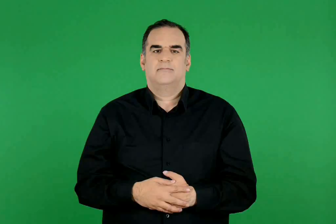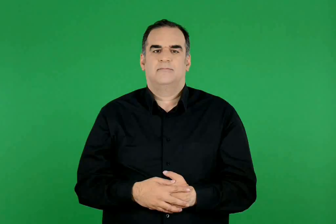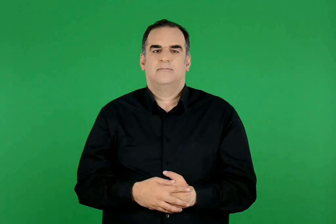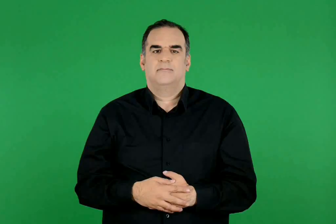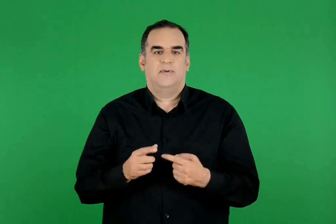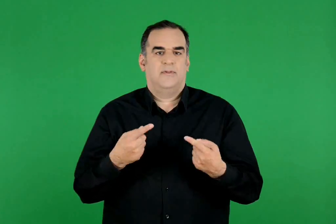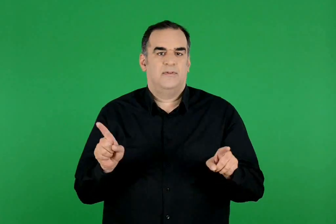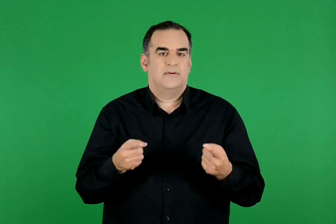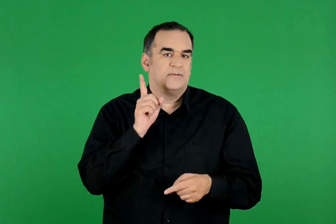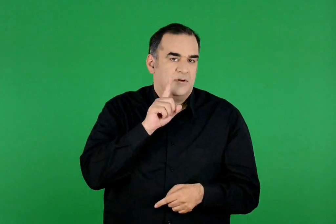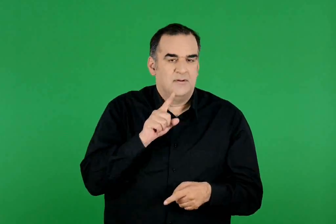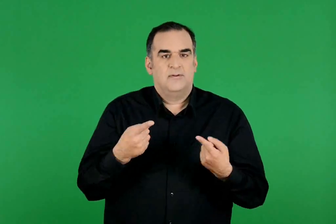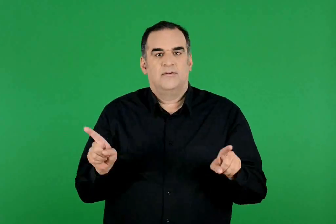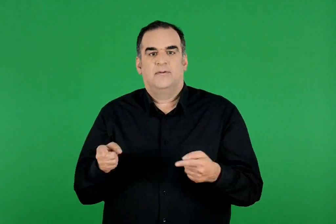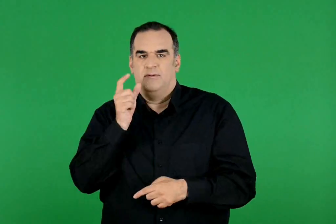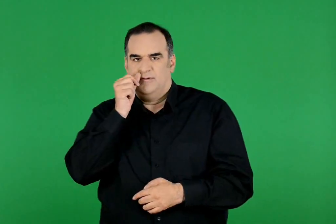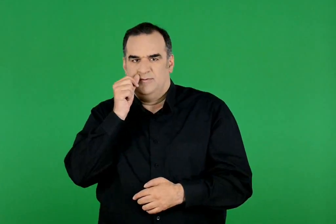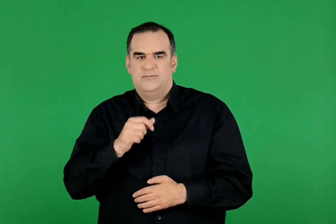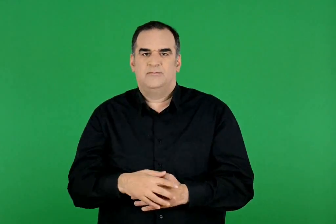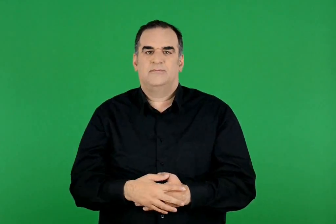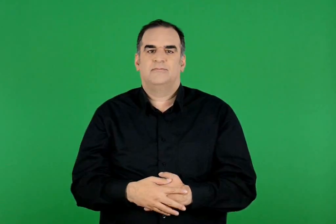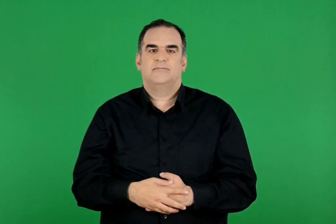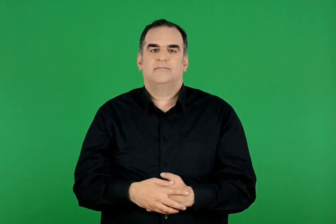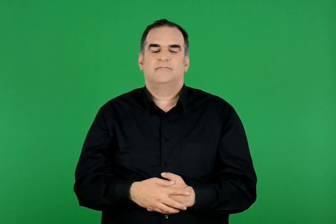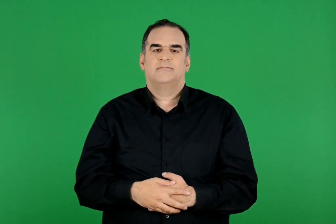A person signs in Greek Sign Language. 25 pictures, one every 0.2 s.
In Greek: δασκάλα ή δάσκαλος
